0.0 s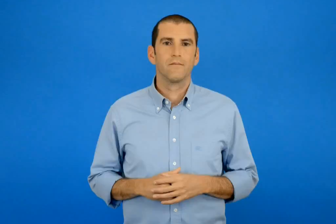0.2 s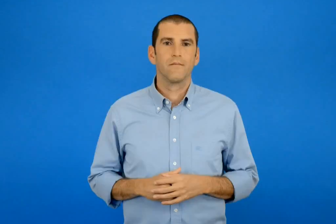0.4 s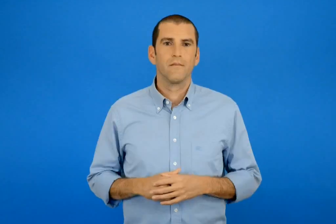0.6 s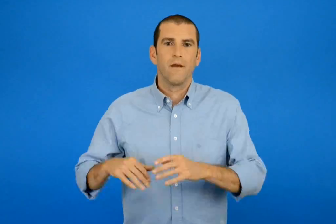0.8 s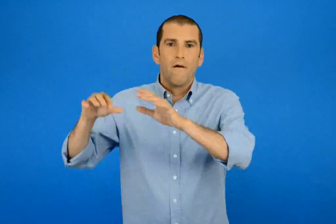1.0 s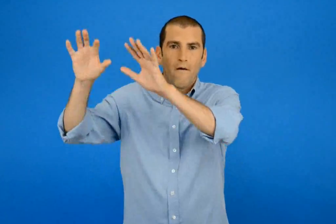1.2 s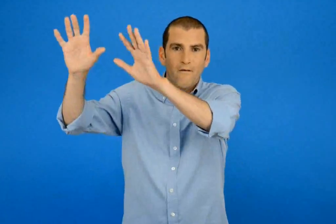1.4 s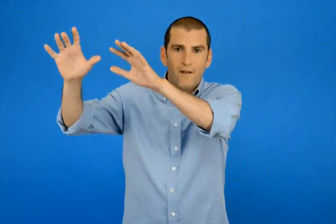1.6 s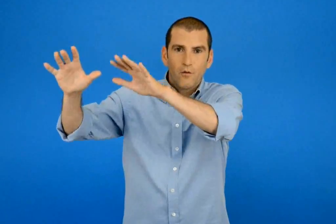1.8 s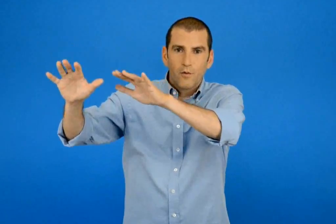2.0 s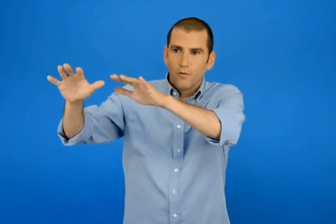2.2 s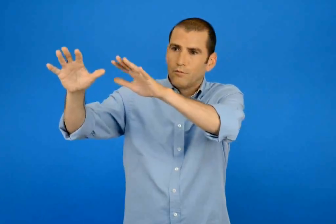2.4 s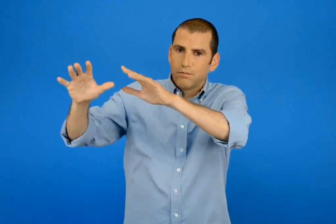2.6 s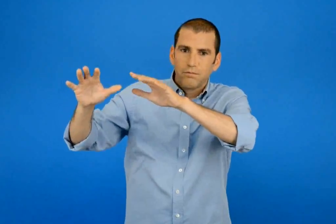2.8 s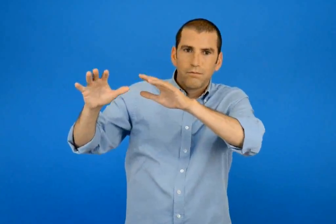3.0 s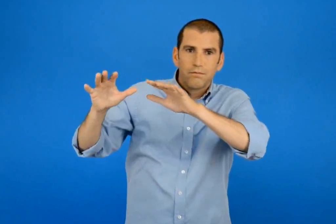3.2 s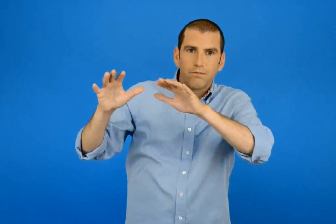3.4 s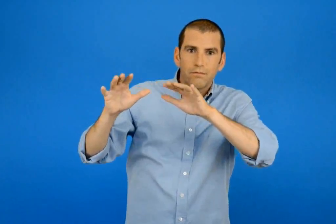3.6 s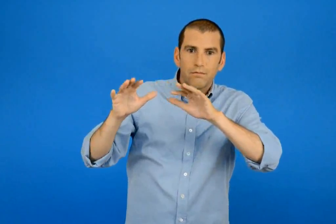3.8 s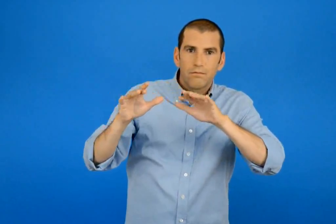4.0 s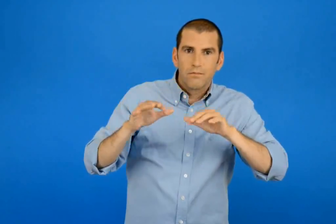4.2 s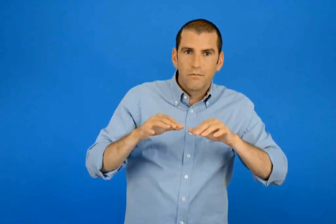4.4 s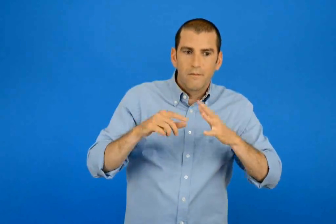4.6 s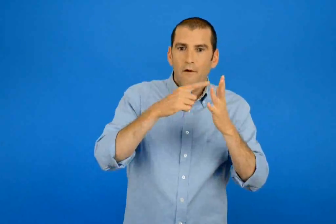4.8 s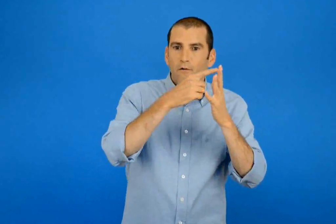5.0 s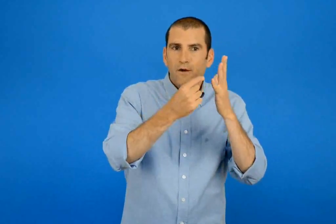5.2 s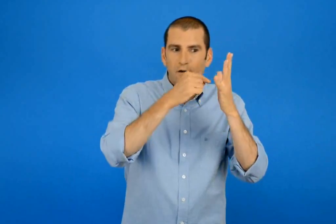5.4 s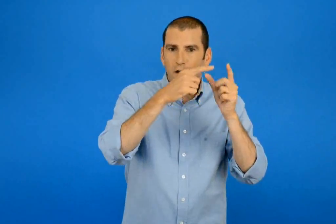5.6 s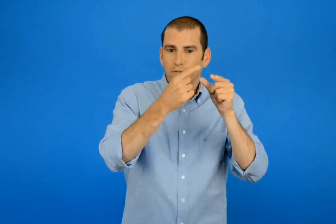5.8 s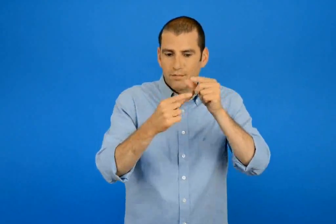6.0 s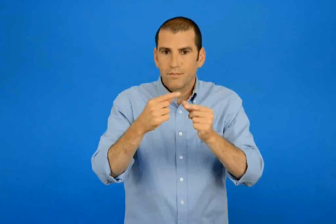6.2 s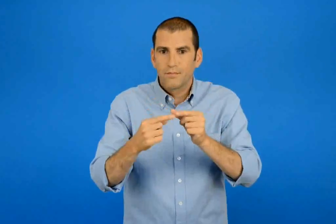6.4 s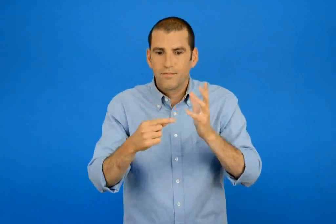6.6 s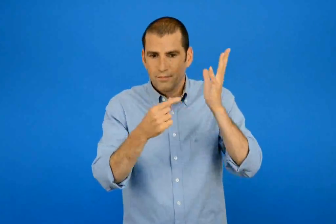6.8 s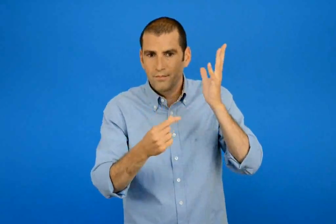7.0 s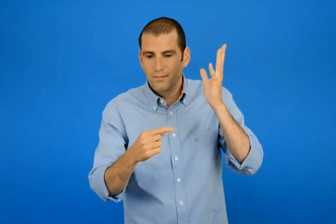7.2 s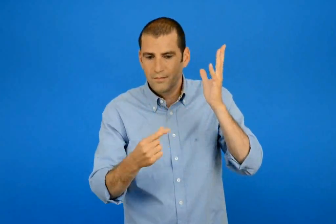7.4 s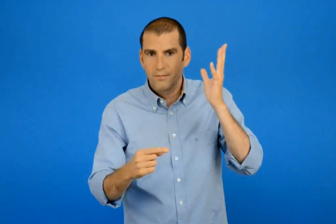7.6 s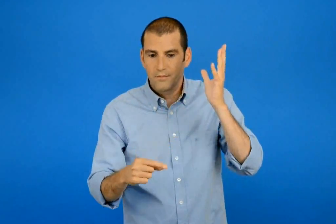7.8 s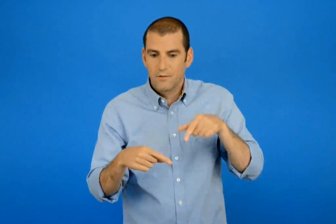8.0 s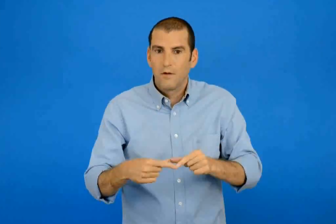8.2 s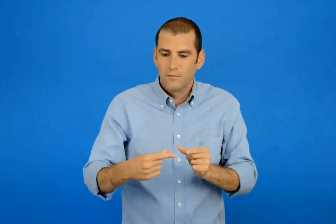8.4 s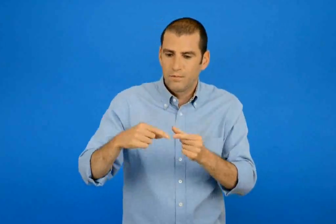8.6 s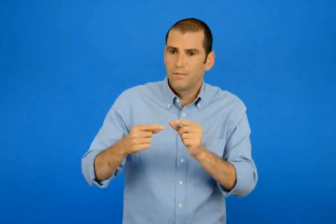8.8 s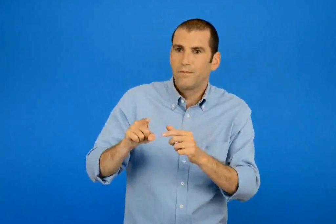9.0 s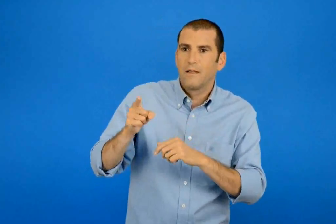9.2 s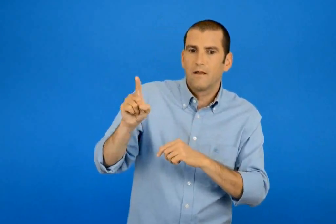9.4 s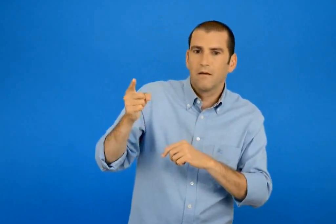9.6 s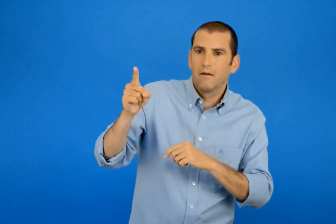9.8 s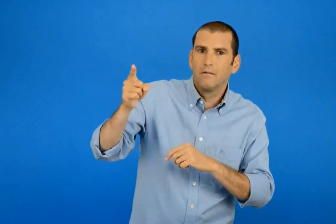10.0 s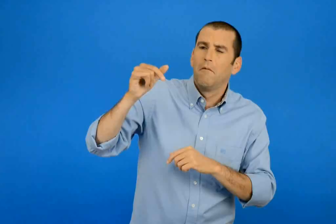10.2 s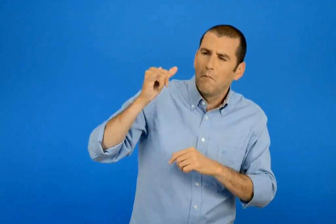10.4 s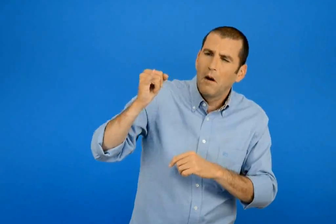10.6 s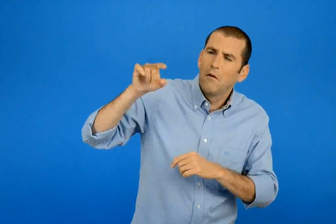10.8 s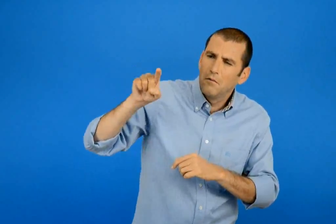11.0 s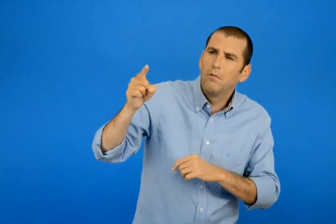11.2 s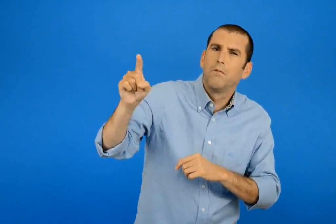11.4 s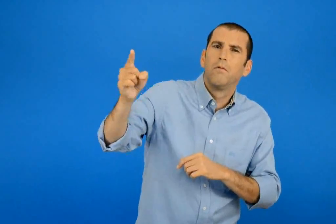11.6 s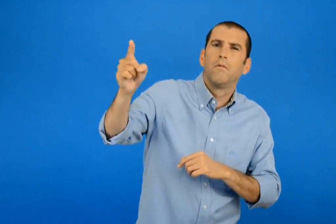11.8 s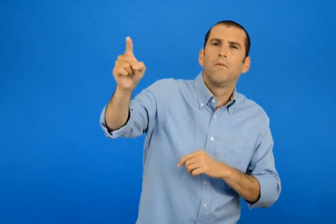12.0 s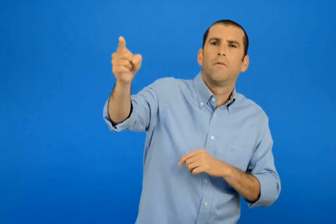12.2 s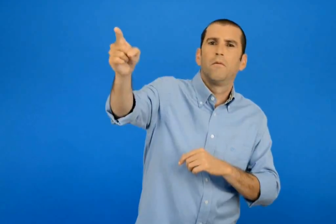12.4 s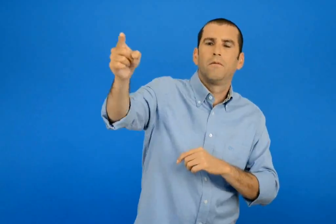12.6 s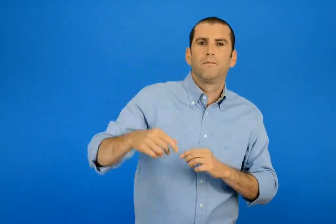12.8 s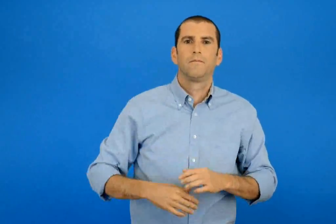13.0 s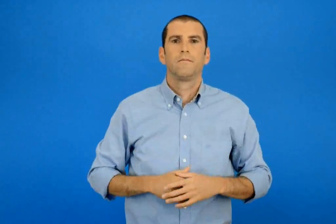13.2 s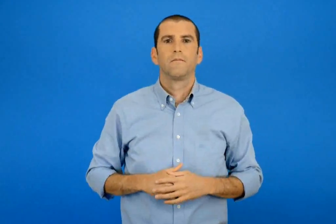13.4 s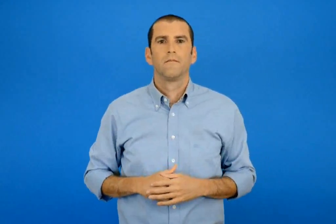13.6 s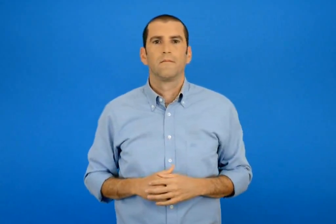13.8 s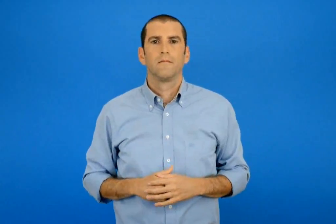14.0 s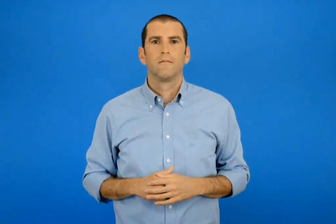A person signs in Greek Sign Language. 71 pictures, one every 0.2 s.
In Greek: φθινόπωρο φτάνει τα φύλλα όλο πέφτουν θα πάνε ταξίδι πολύ μακρινό
